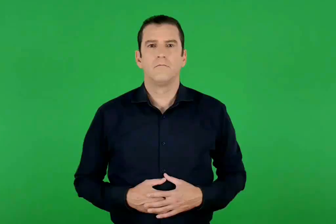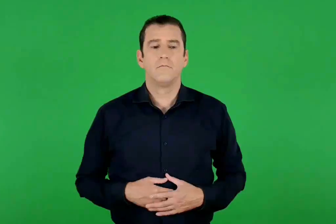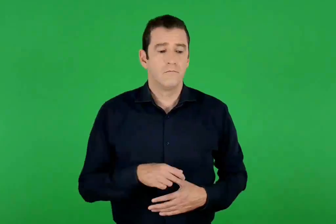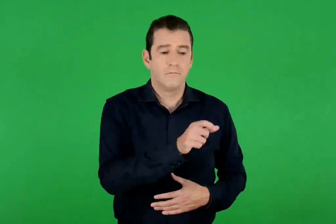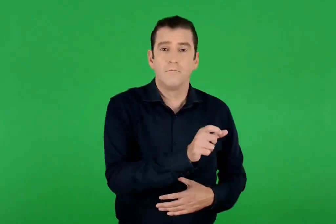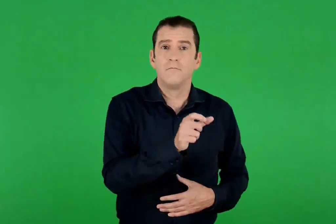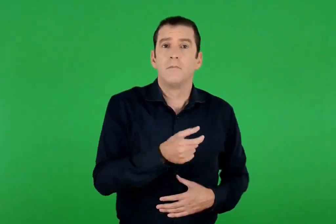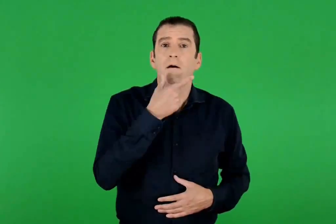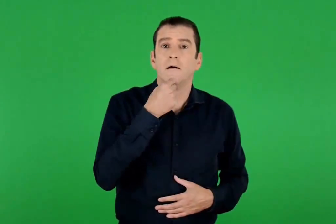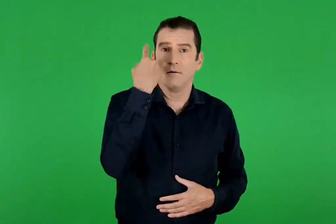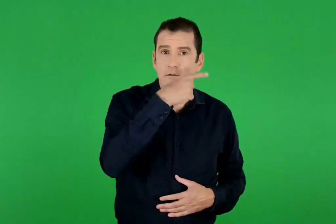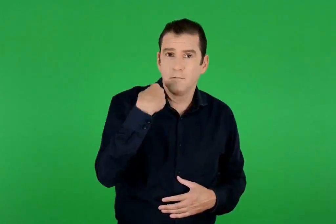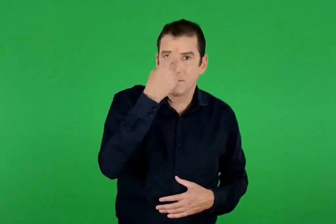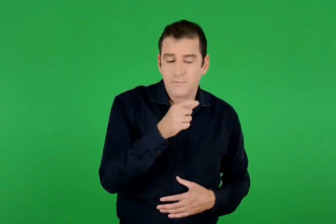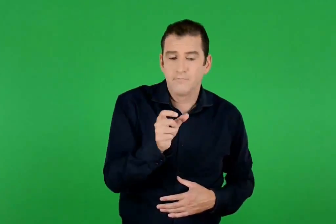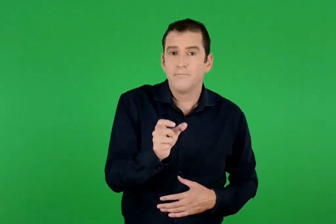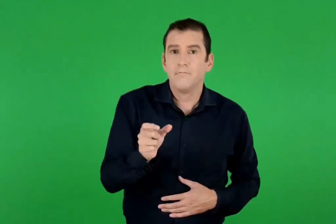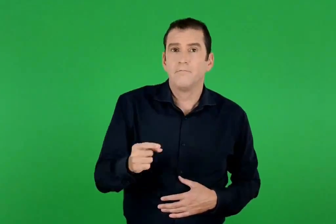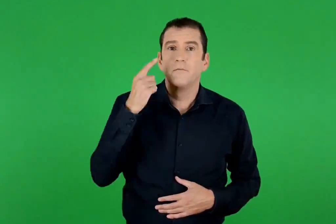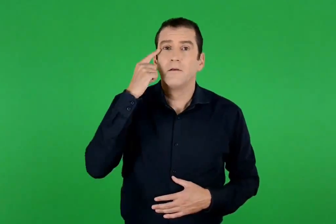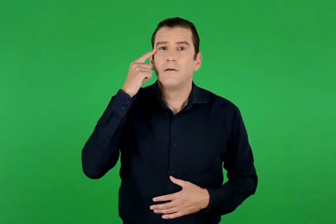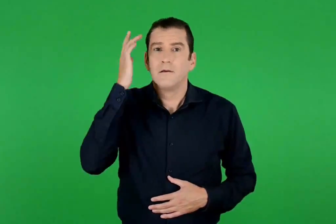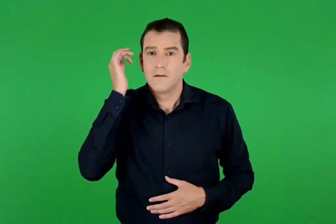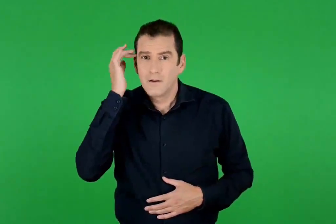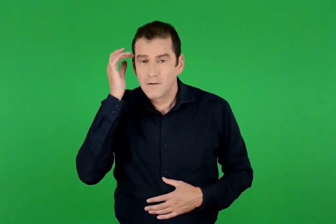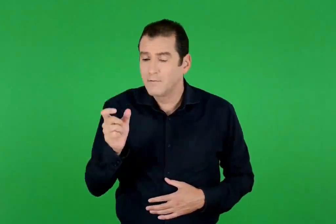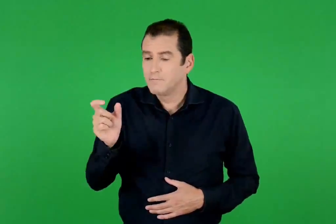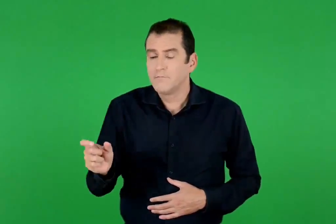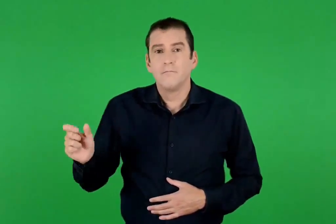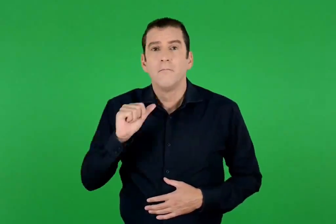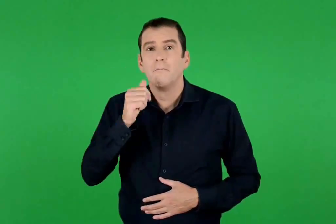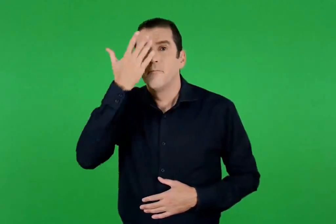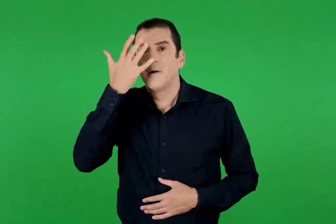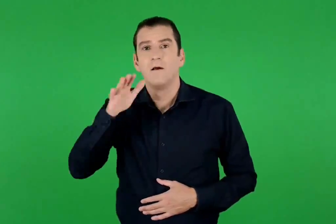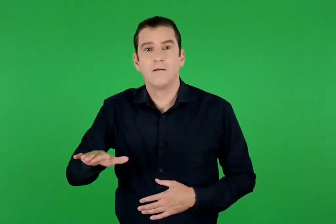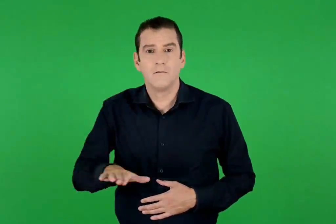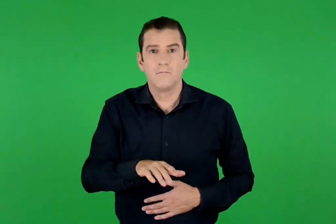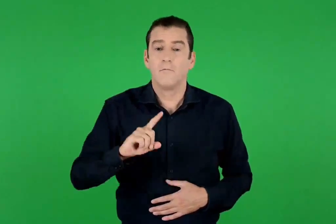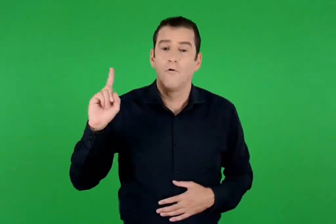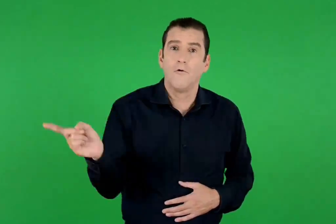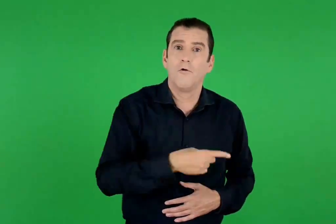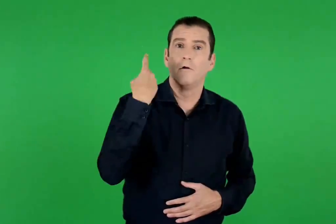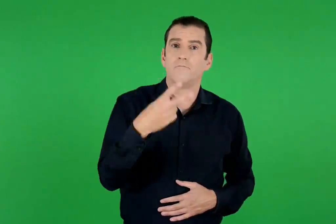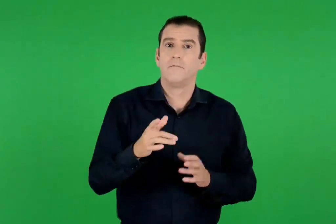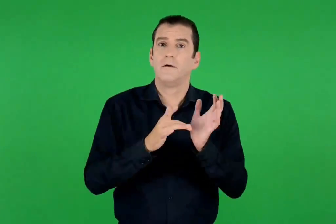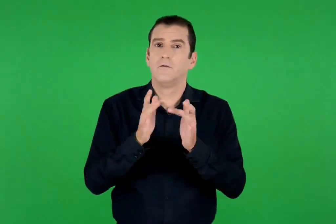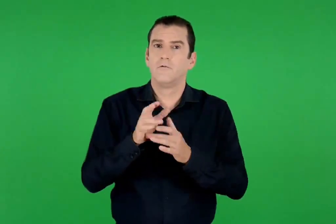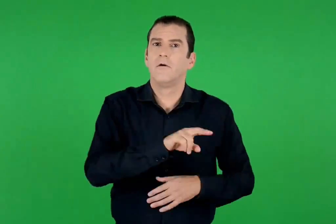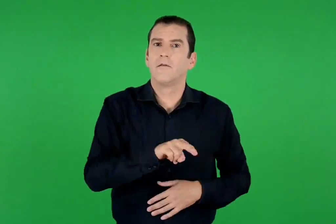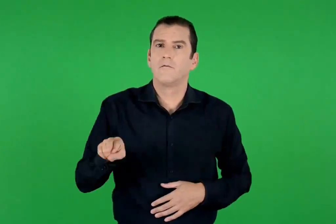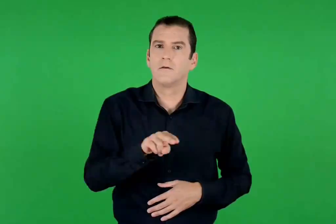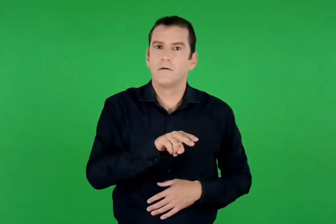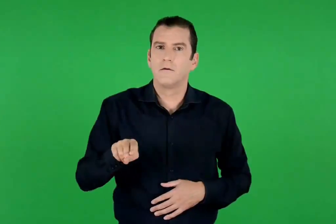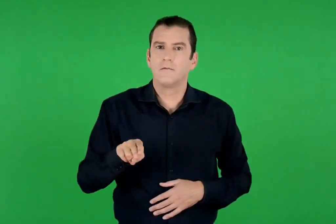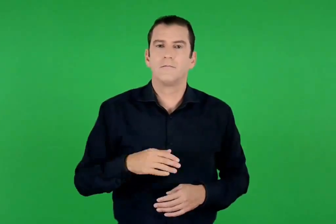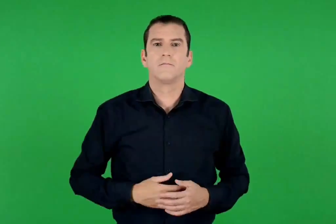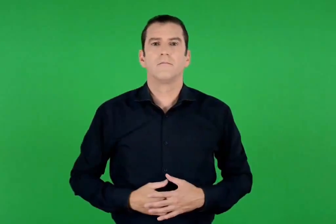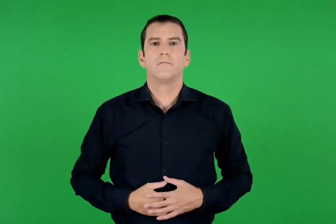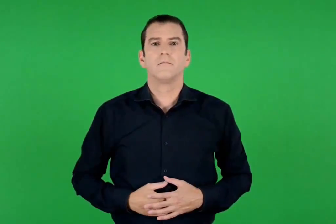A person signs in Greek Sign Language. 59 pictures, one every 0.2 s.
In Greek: άσπρα , κίτρινα , μαυράκια όλα του χριστού αδελφάκια
